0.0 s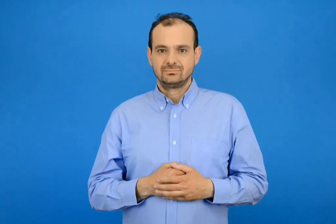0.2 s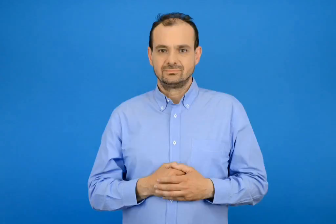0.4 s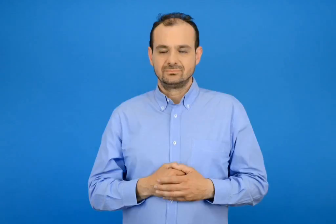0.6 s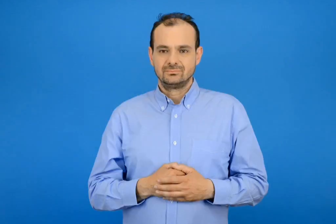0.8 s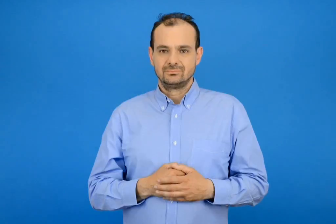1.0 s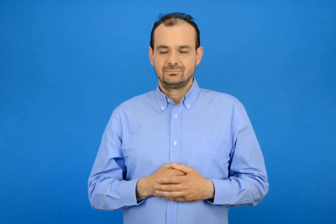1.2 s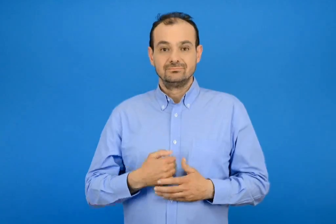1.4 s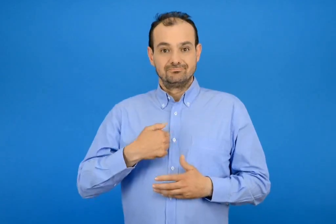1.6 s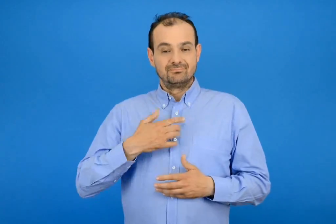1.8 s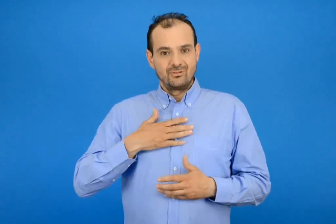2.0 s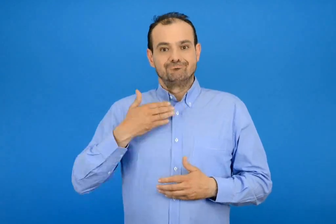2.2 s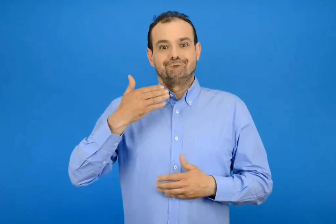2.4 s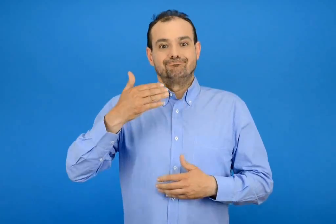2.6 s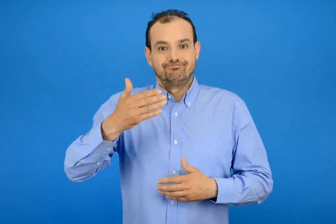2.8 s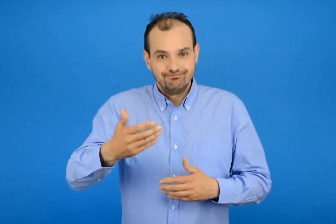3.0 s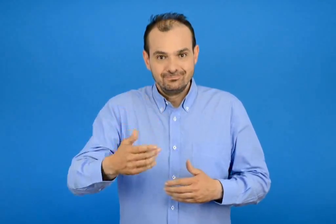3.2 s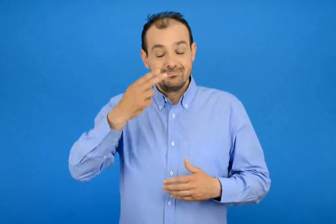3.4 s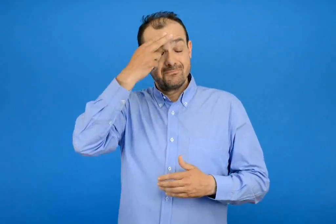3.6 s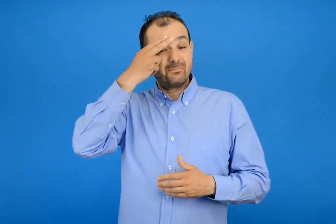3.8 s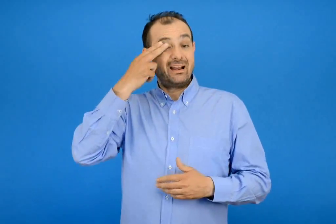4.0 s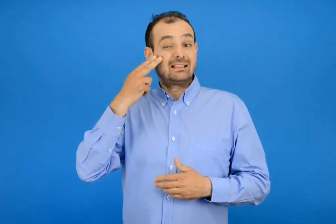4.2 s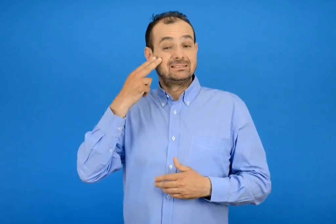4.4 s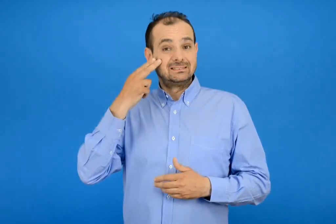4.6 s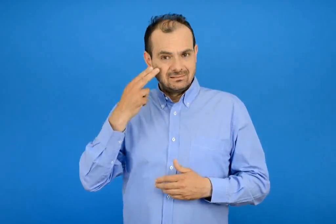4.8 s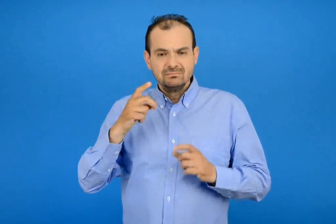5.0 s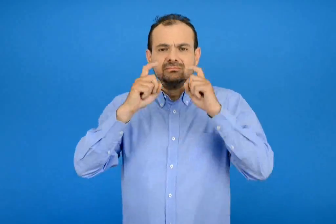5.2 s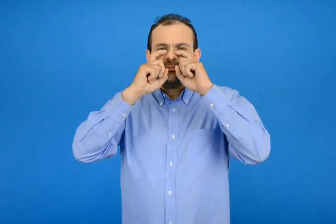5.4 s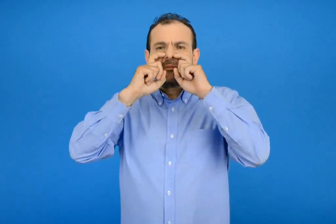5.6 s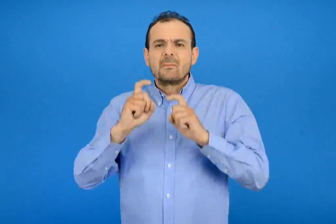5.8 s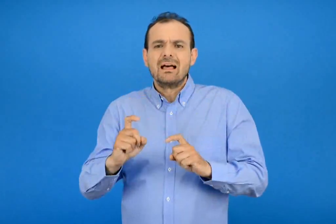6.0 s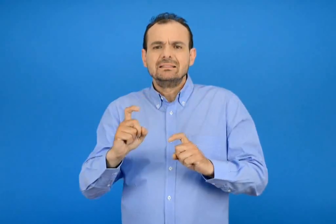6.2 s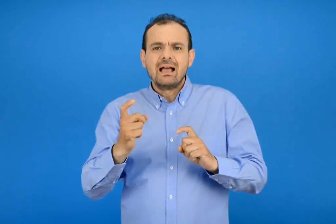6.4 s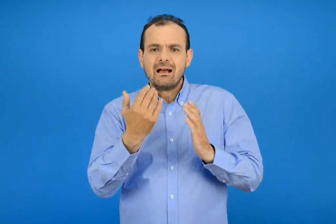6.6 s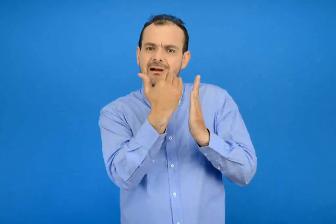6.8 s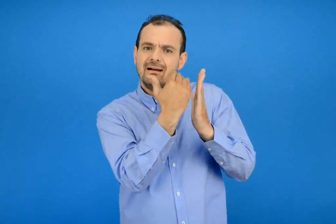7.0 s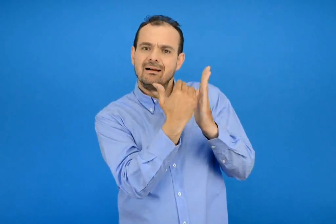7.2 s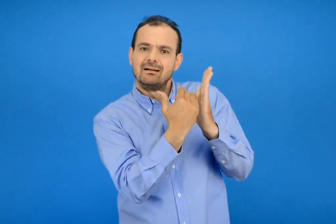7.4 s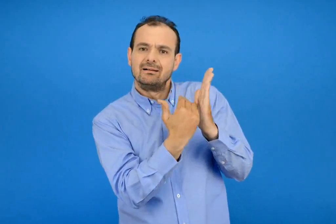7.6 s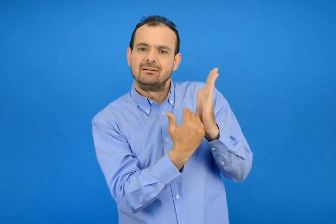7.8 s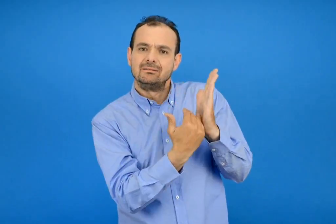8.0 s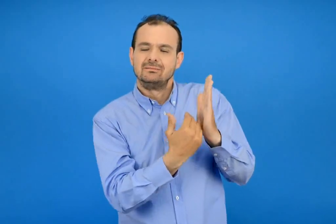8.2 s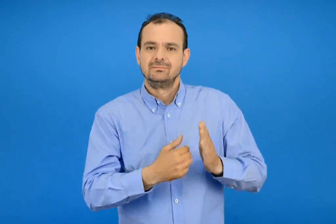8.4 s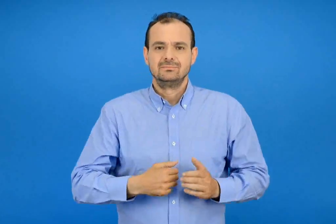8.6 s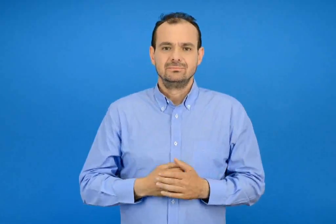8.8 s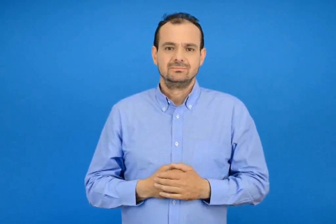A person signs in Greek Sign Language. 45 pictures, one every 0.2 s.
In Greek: για να γινώ πειρατής είναι απαραίτητα
